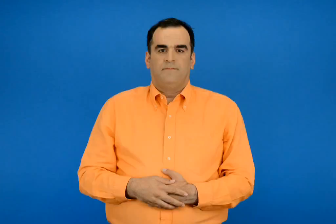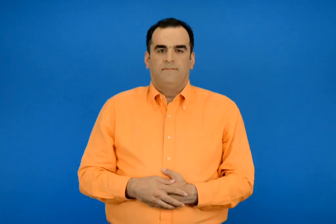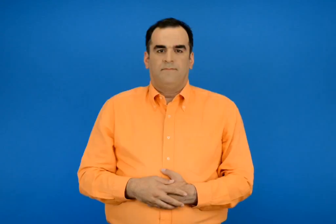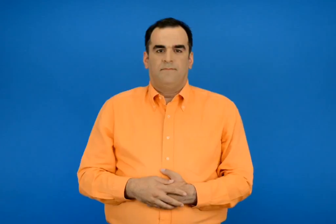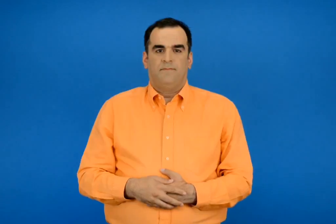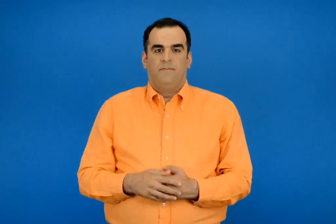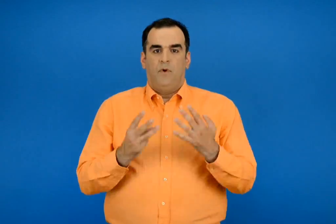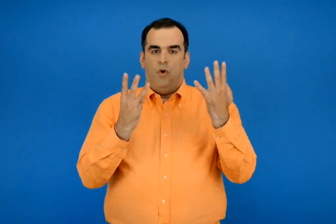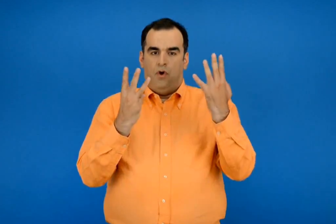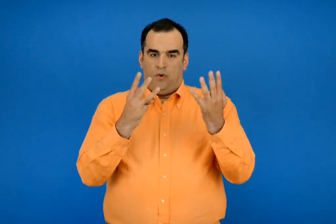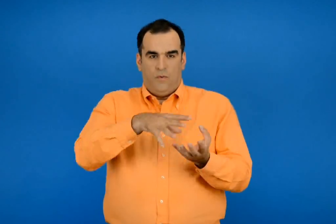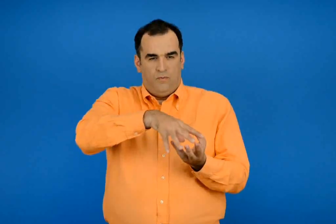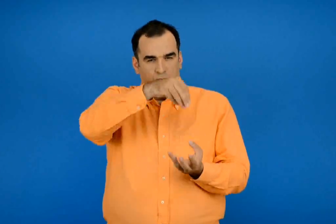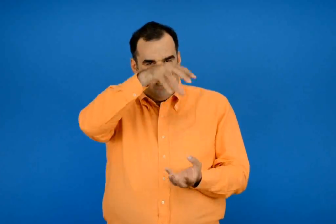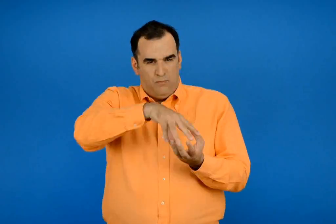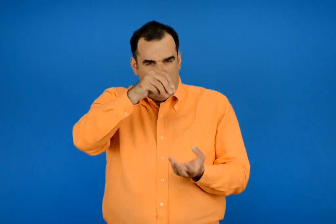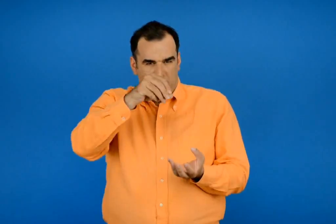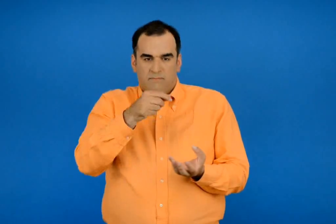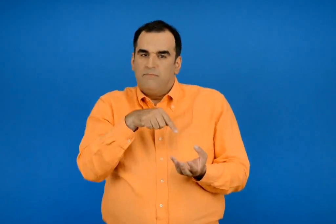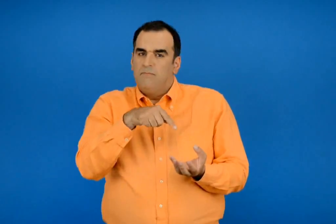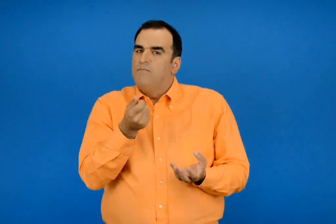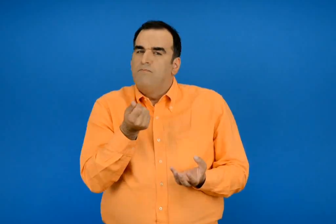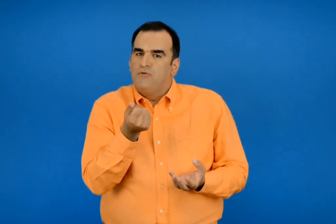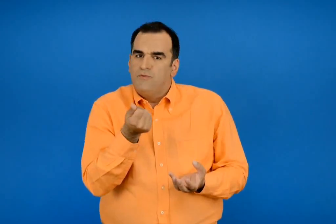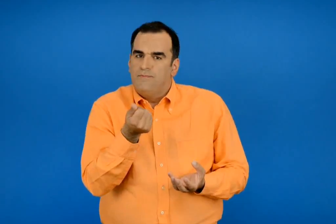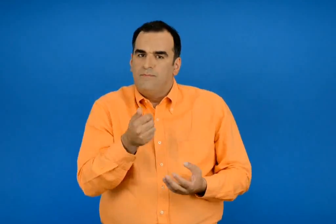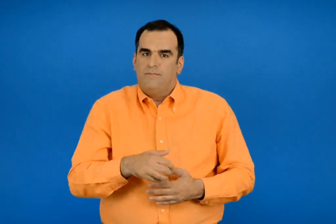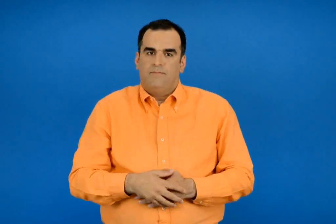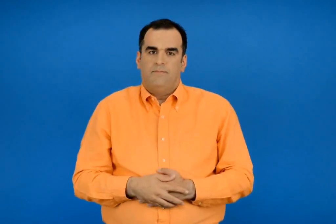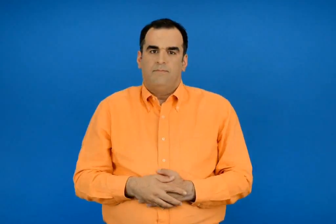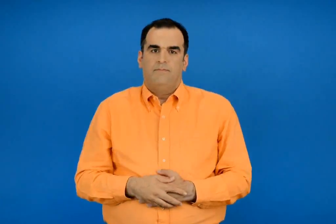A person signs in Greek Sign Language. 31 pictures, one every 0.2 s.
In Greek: ποσό κοστίζουν 8 μπουκάλια ;
